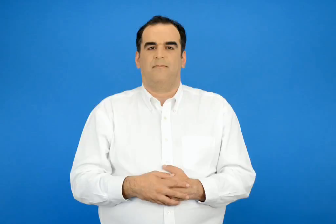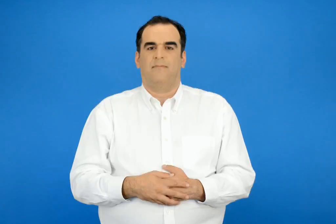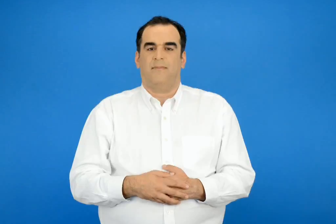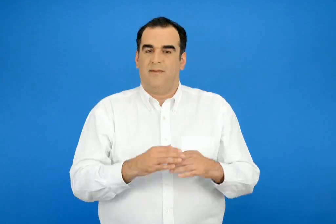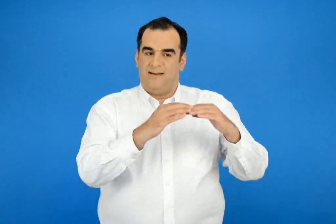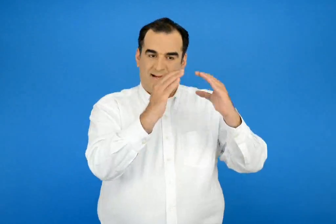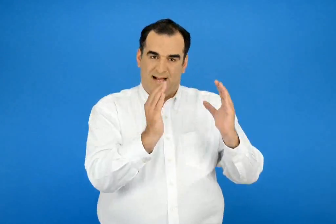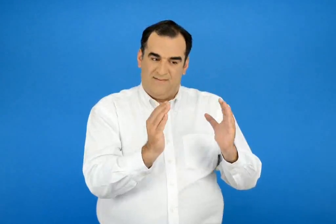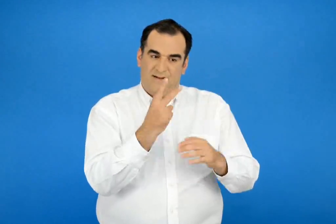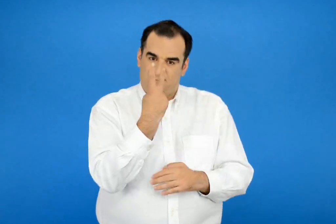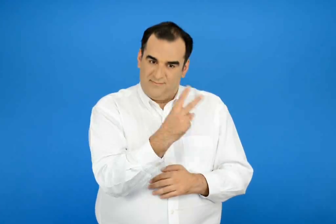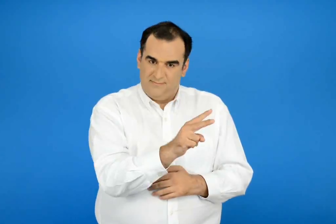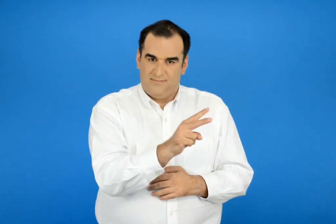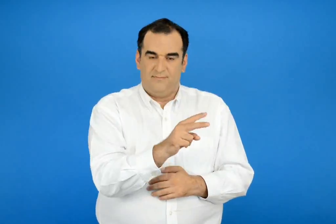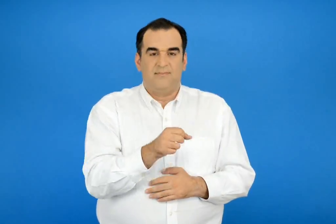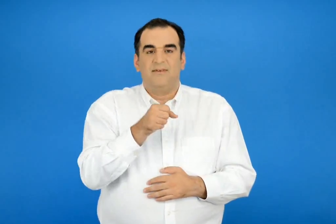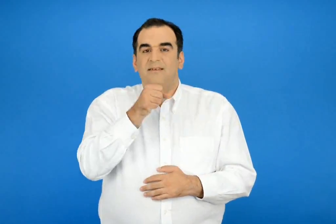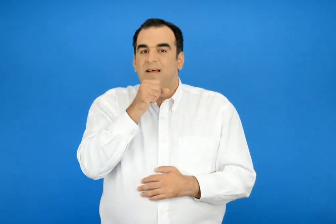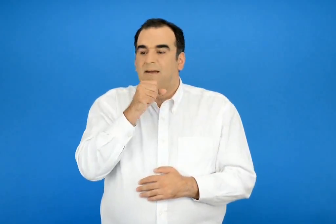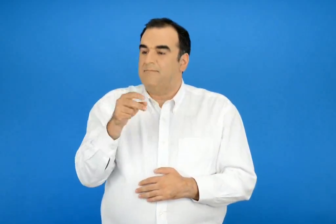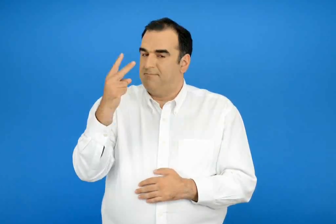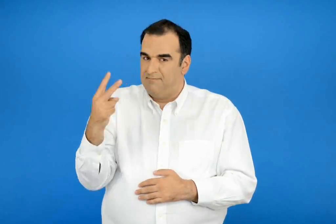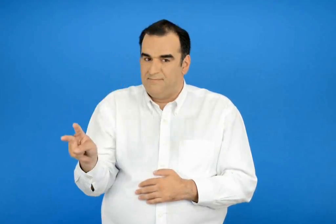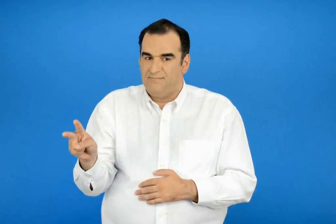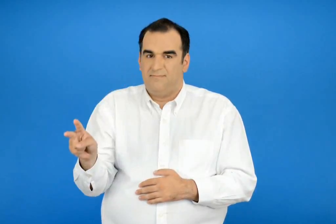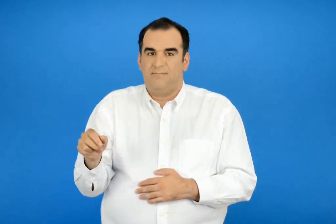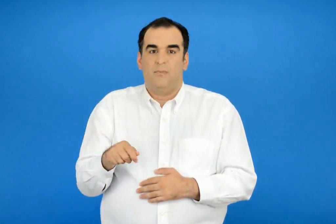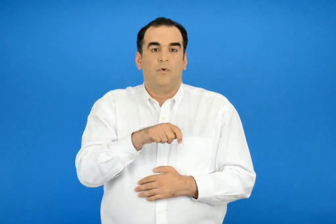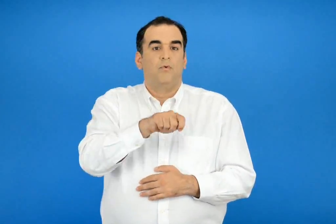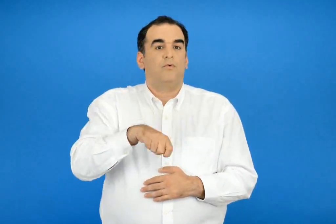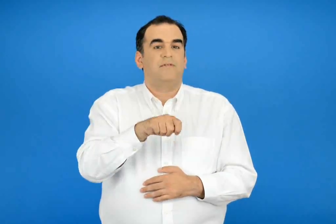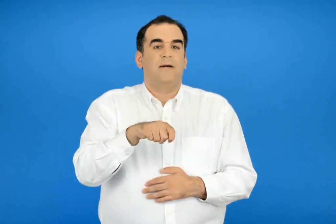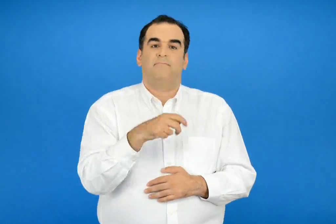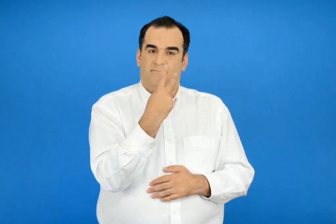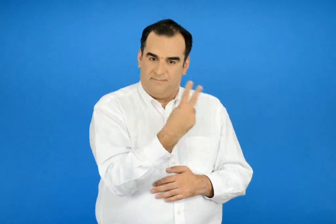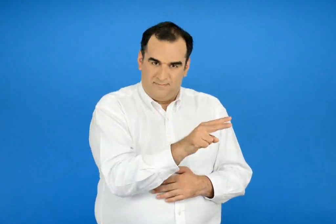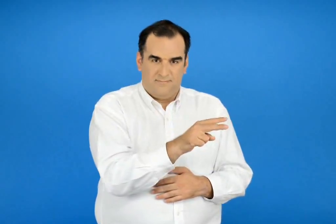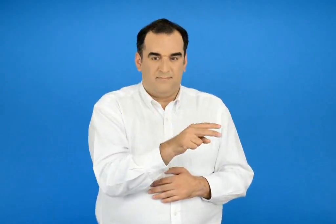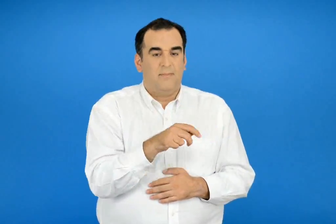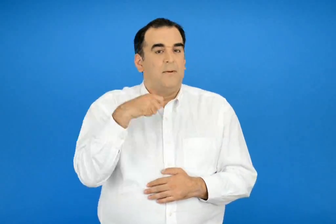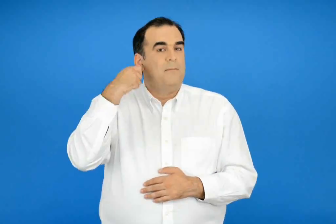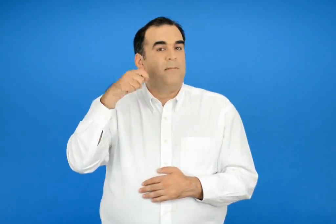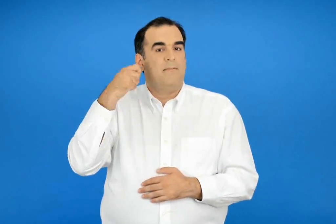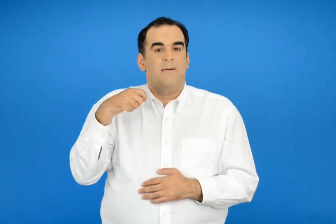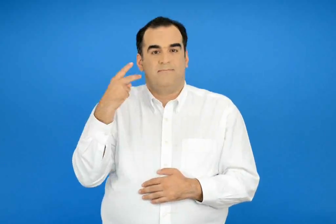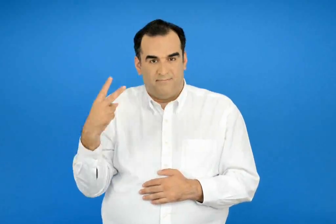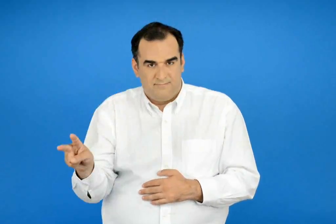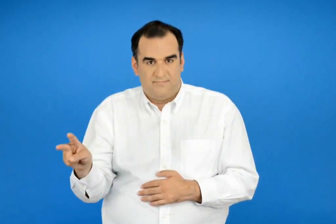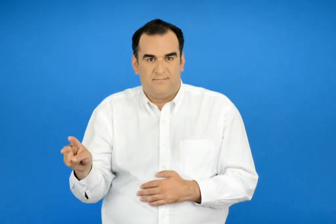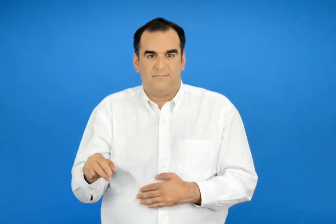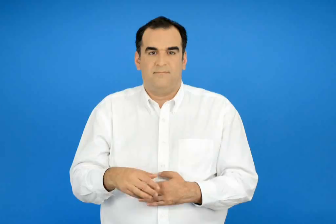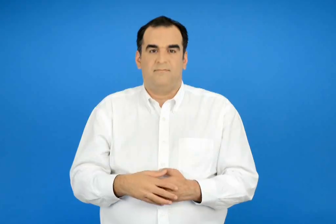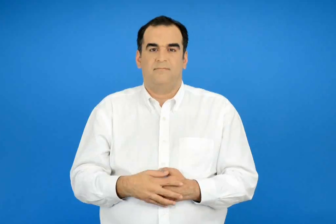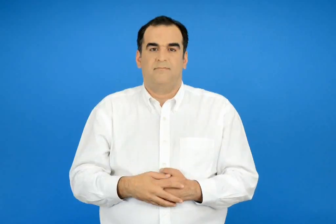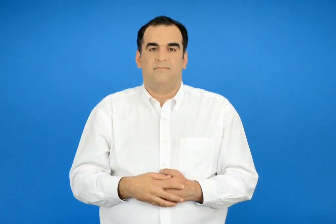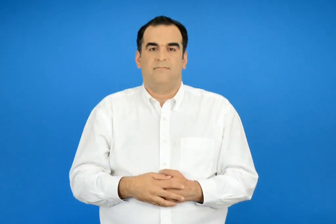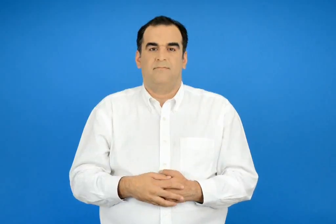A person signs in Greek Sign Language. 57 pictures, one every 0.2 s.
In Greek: της καλύβας της γιαγιάς της κουζίνας της μαμάς
